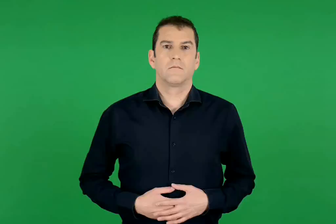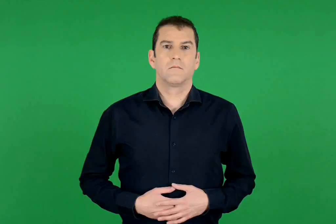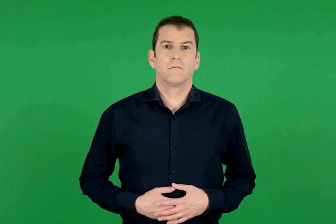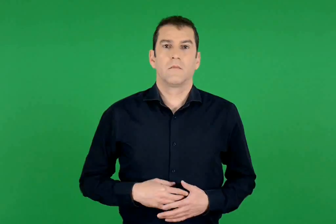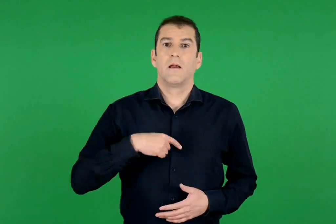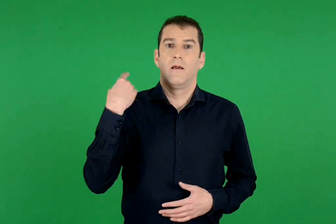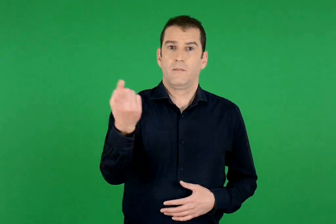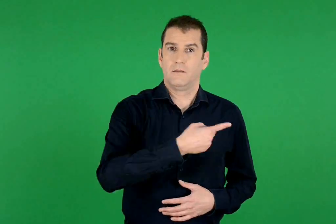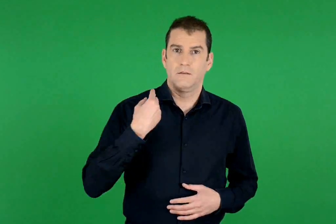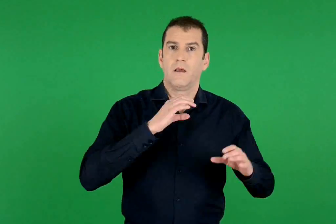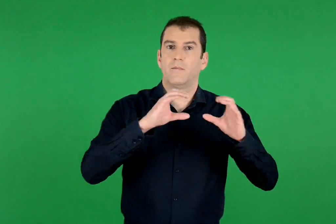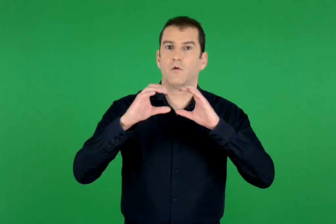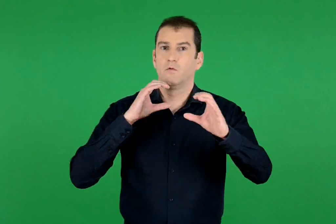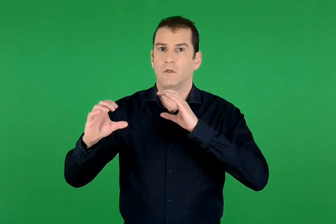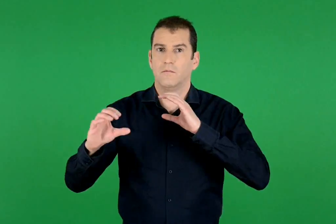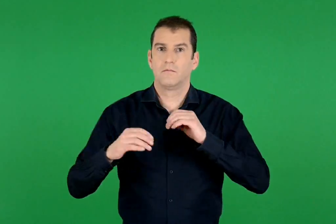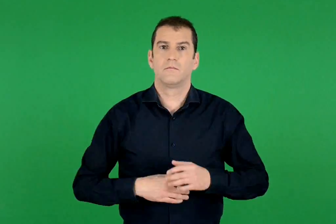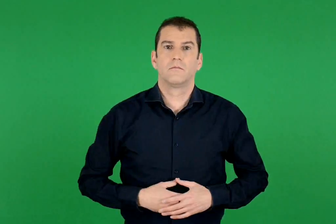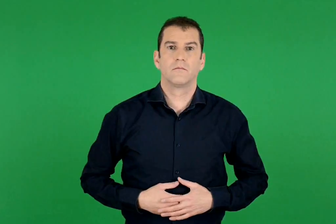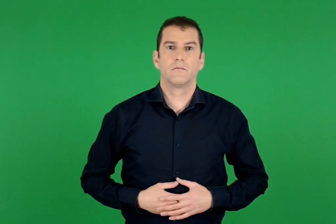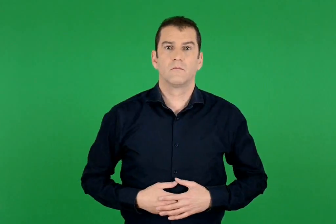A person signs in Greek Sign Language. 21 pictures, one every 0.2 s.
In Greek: επικοινωνούμε
